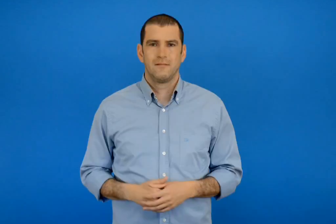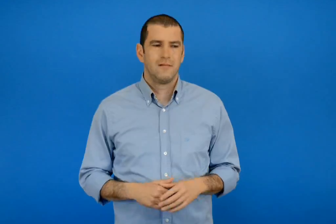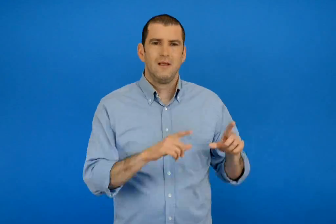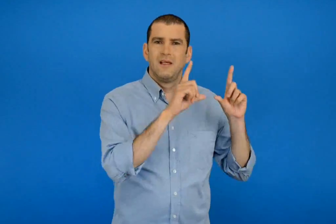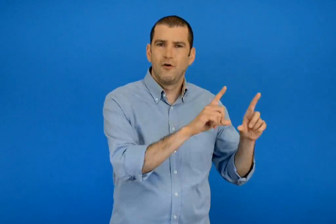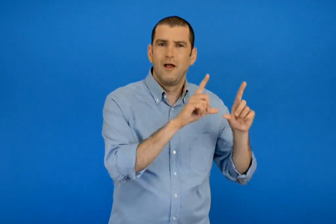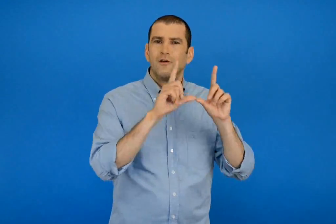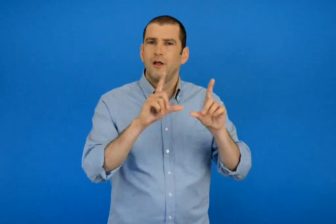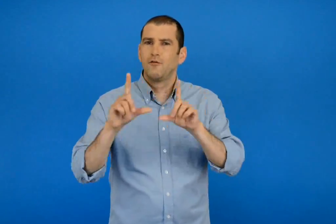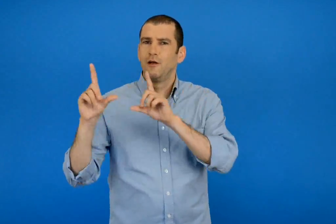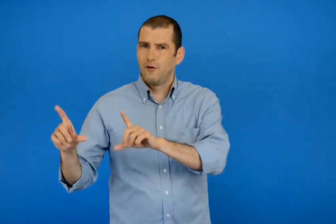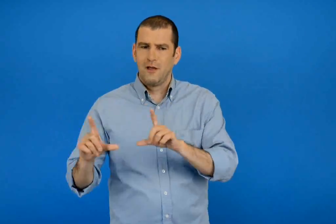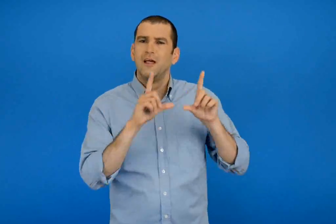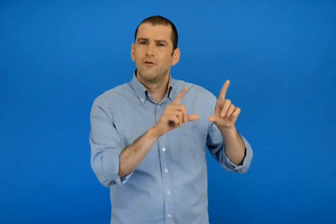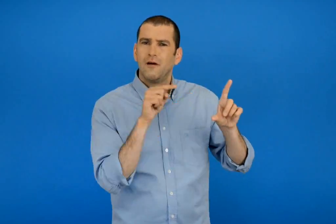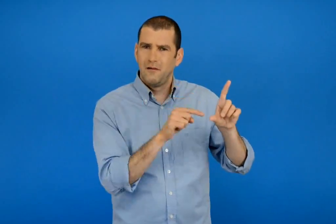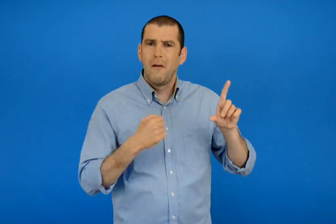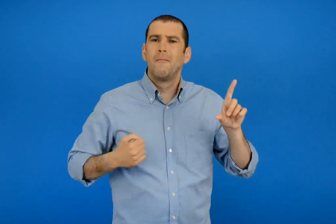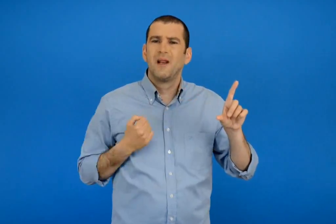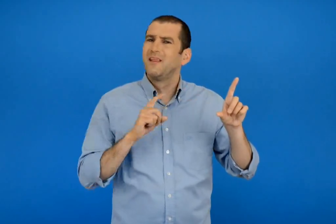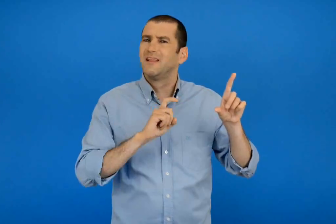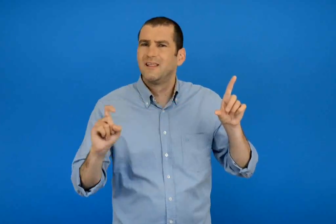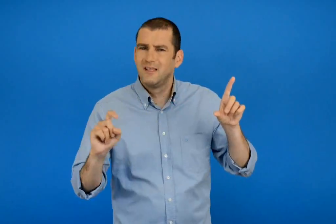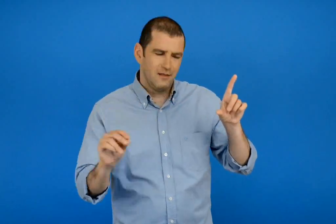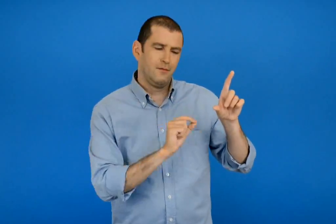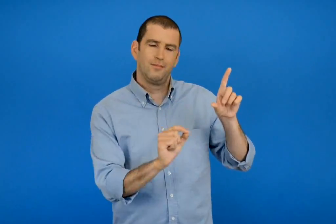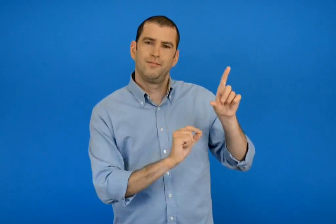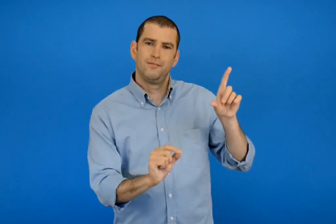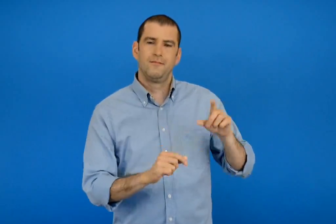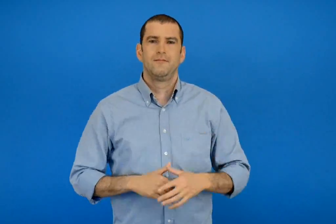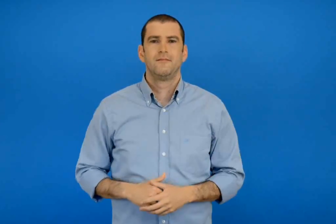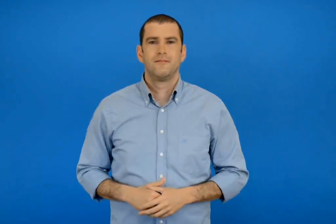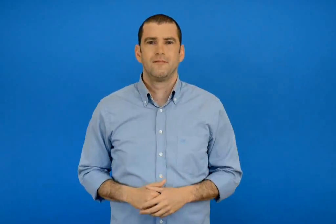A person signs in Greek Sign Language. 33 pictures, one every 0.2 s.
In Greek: πως λέγεται κάθε παιχνίδι ; να το γράψεις κάτω από κάθε εικόνα
